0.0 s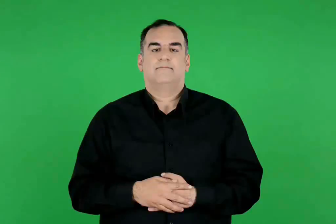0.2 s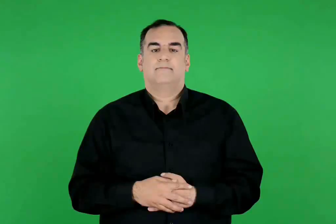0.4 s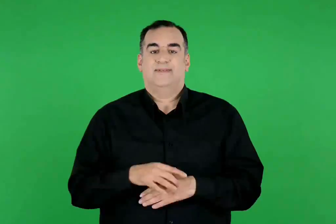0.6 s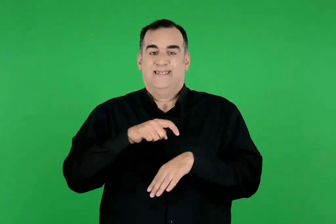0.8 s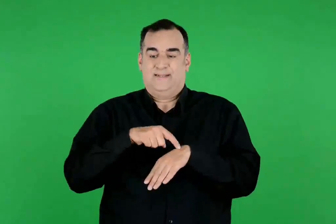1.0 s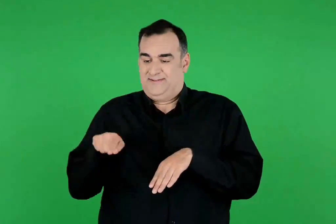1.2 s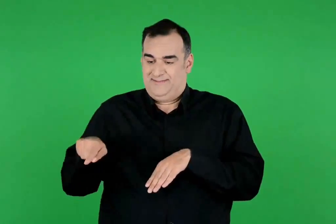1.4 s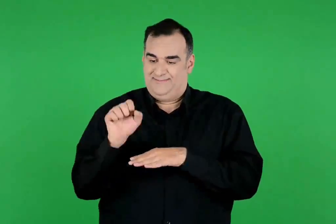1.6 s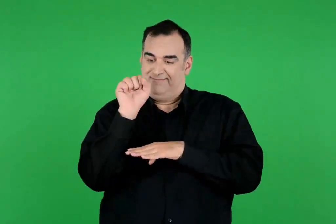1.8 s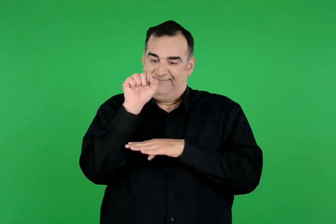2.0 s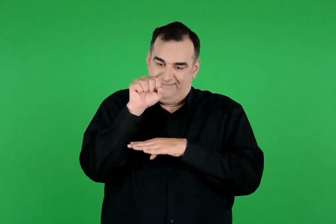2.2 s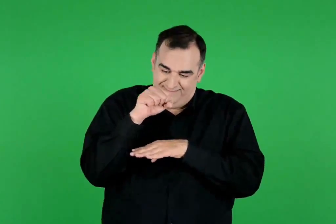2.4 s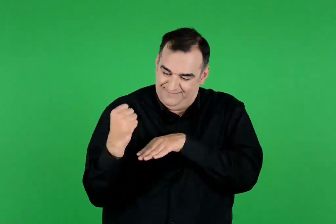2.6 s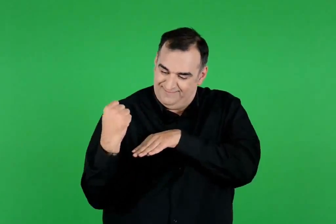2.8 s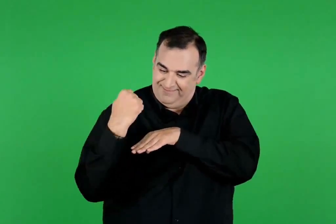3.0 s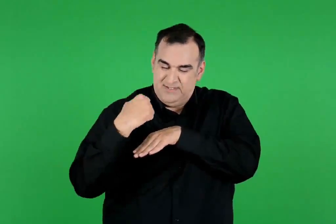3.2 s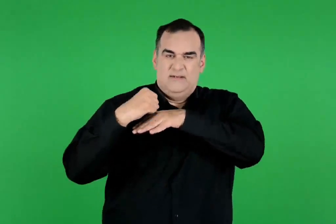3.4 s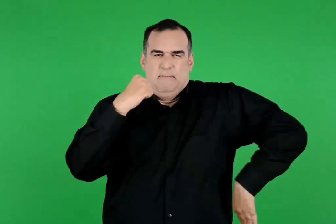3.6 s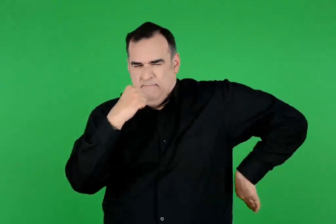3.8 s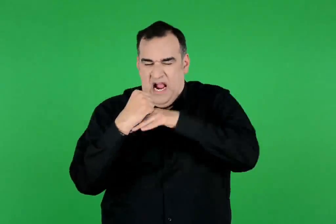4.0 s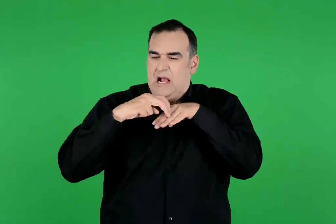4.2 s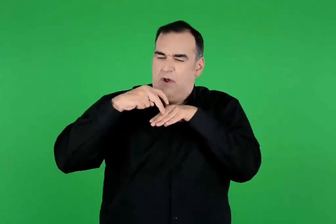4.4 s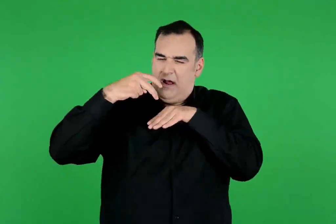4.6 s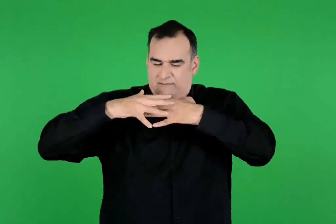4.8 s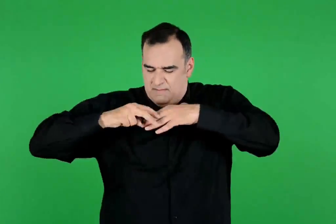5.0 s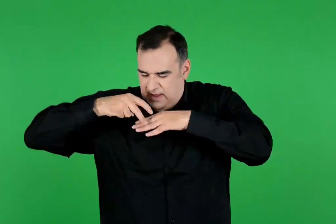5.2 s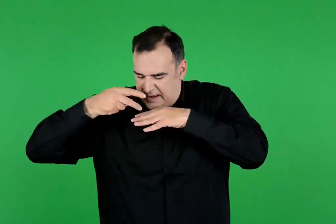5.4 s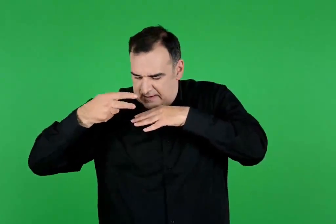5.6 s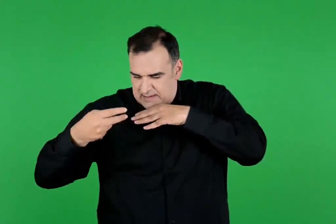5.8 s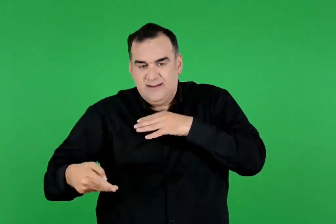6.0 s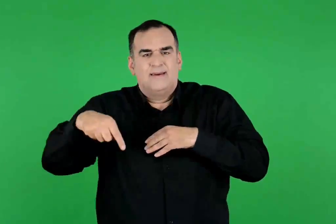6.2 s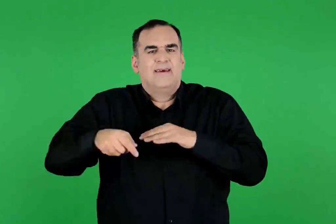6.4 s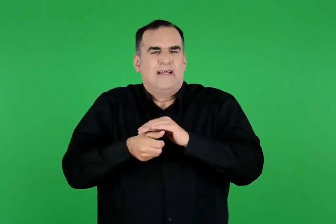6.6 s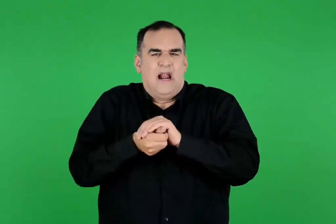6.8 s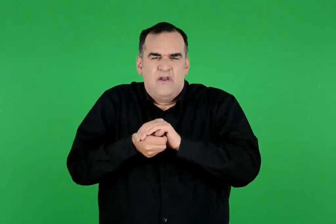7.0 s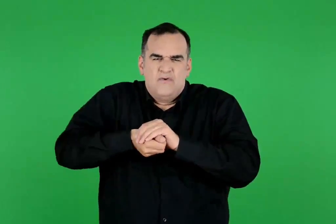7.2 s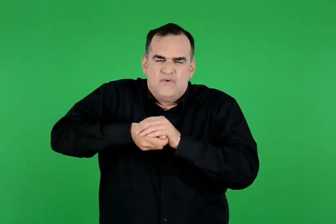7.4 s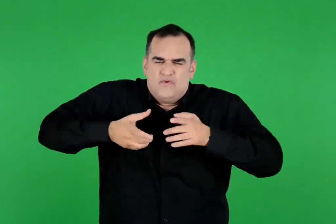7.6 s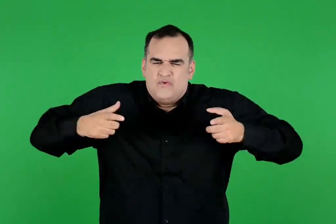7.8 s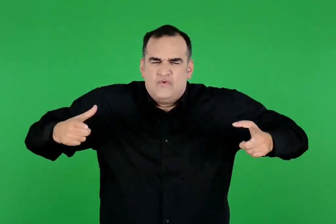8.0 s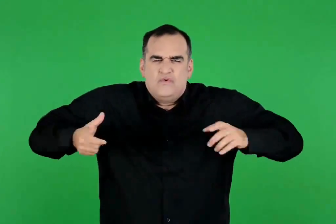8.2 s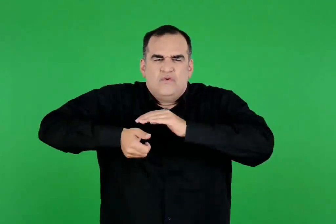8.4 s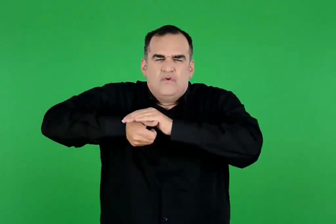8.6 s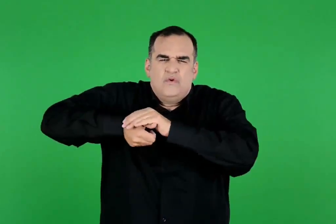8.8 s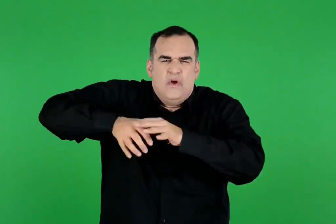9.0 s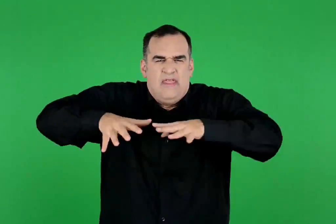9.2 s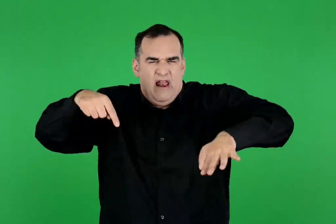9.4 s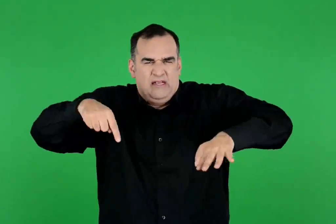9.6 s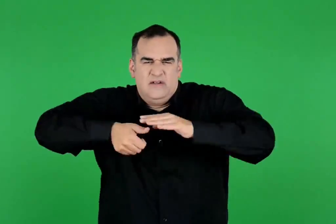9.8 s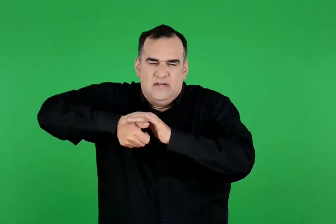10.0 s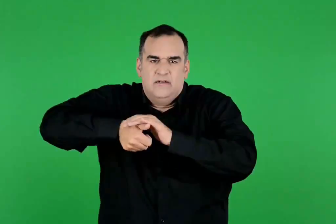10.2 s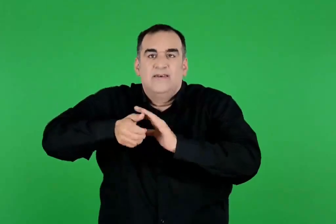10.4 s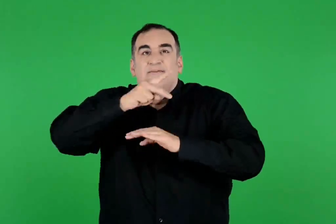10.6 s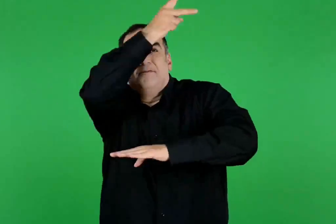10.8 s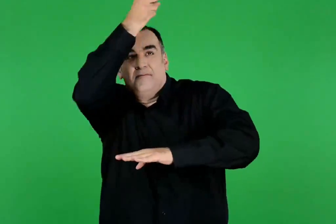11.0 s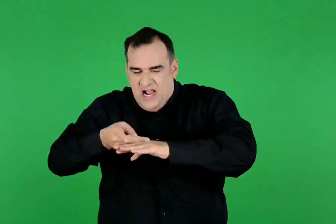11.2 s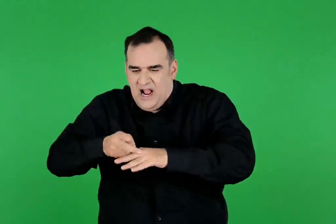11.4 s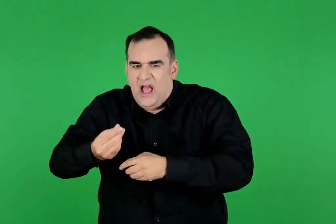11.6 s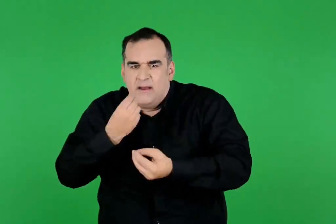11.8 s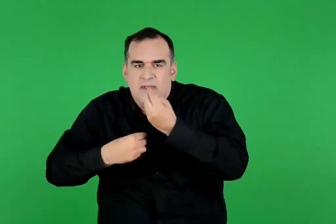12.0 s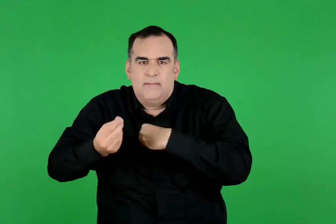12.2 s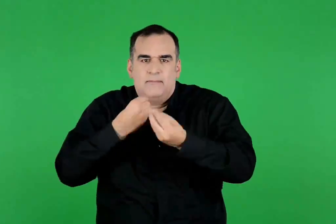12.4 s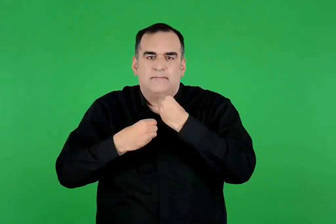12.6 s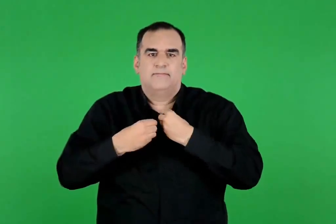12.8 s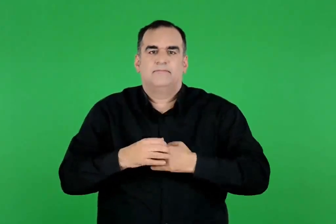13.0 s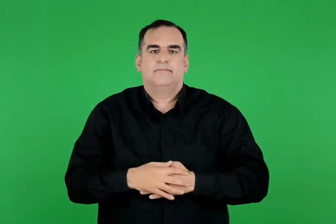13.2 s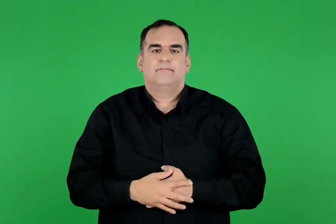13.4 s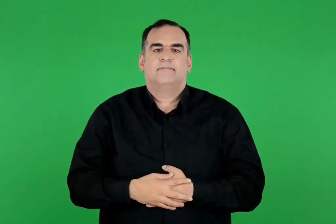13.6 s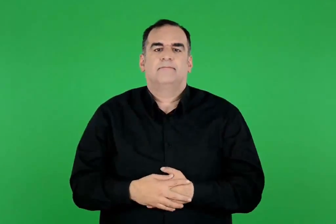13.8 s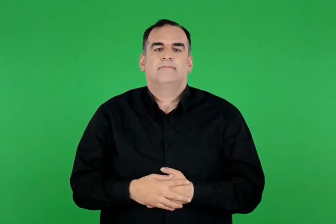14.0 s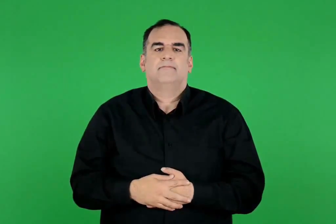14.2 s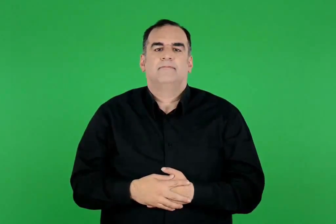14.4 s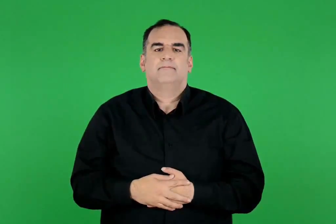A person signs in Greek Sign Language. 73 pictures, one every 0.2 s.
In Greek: μόλις όμως εκείνοι έσκυβαν μπροστά του , με μια δυνατή κλοτσιά τους γκρέμιζε από τα βράχια κι έπεφταν στη θάλασσα. εκεί τους έτρωγε μια τεράστια χελώνα
